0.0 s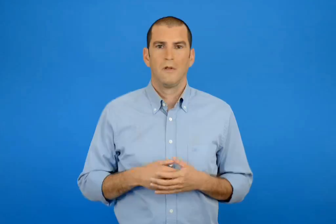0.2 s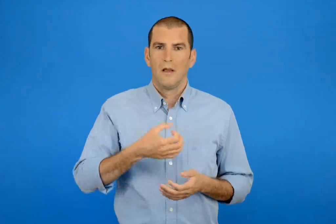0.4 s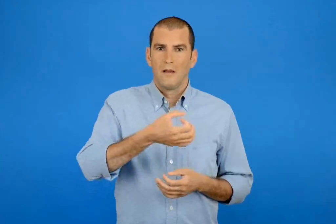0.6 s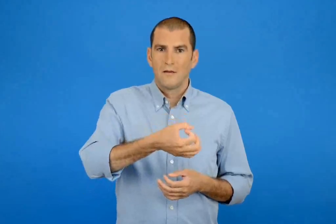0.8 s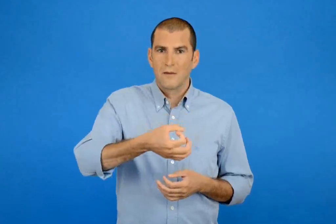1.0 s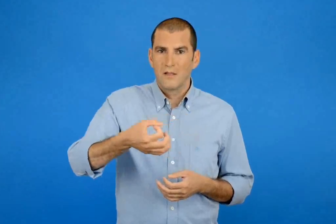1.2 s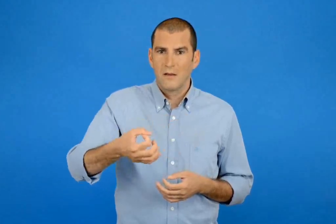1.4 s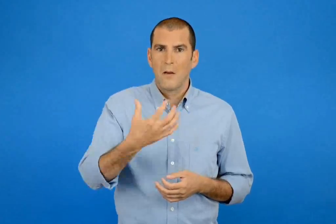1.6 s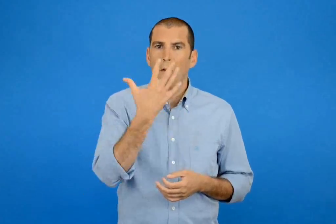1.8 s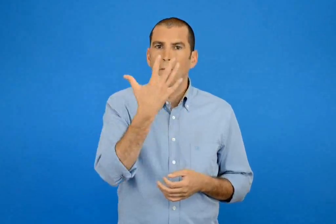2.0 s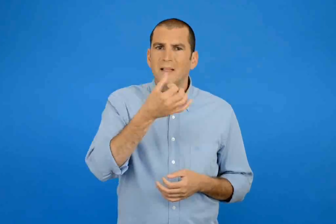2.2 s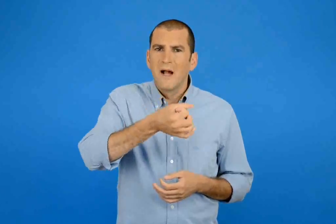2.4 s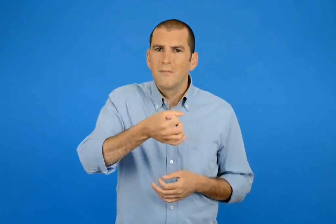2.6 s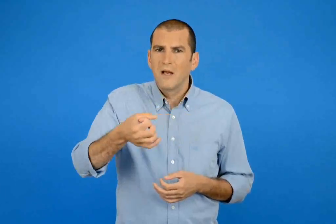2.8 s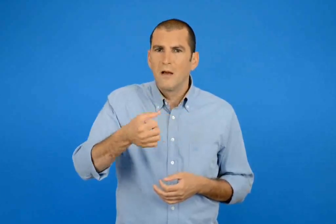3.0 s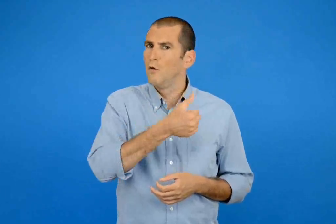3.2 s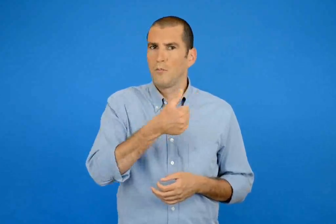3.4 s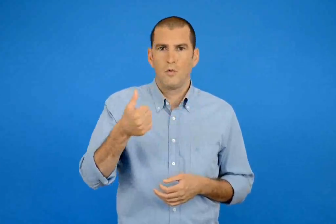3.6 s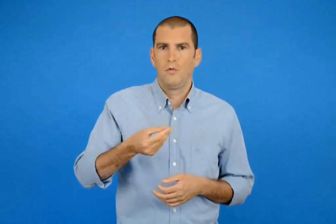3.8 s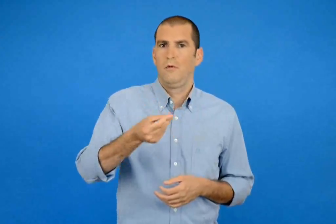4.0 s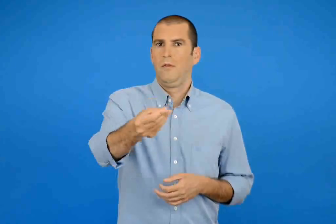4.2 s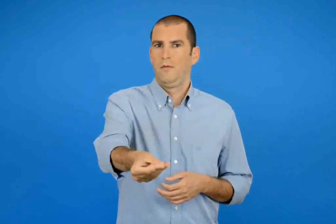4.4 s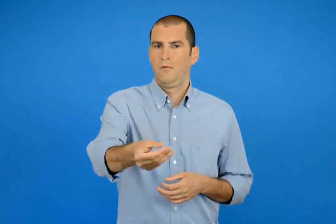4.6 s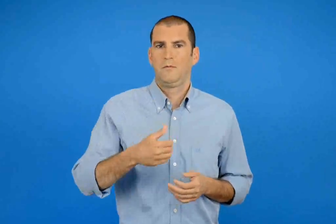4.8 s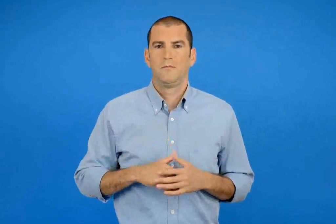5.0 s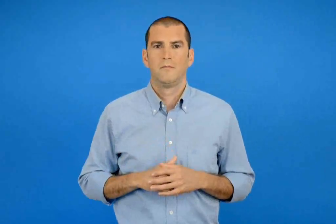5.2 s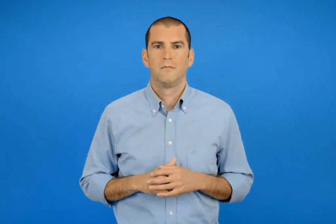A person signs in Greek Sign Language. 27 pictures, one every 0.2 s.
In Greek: δίνουμε μόνο κέρματα των 5 λεπτό
